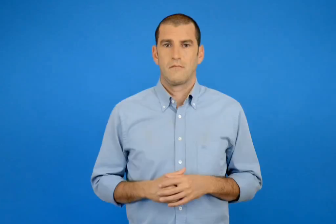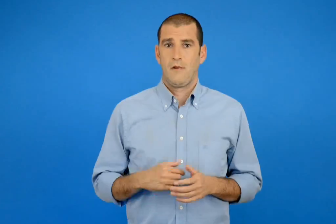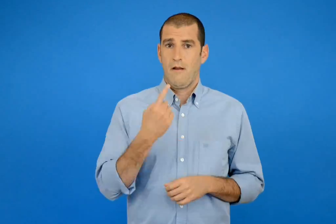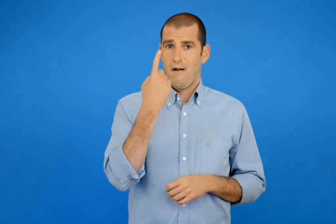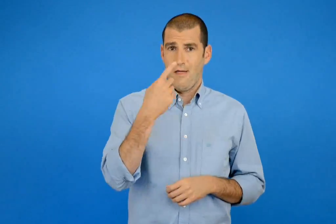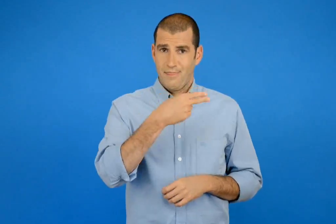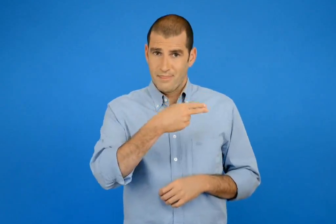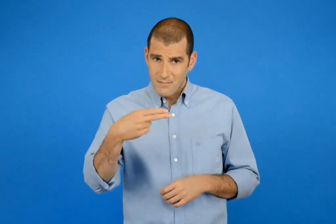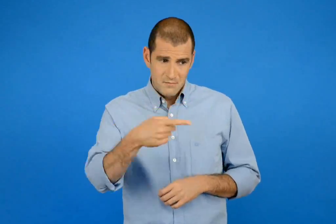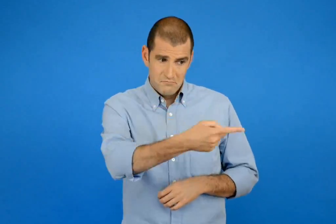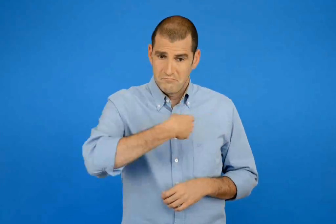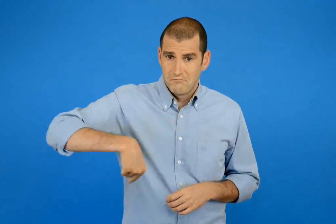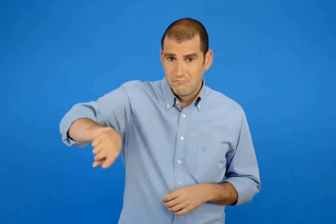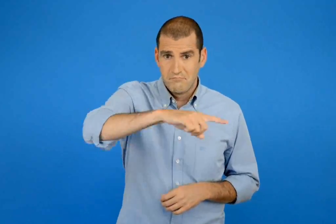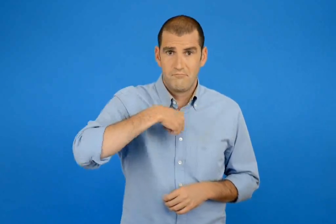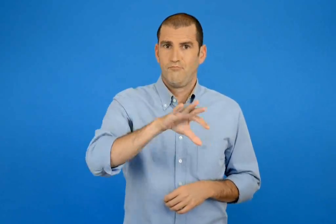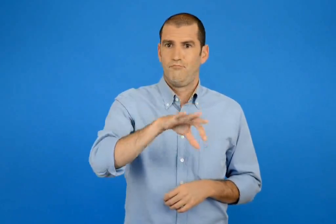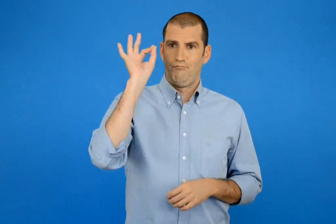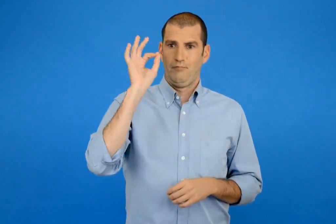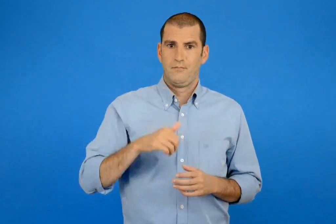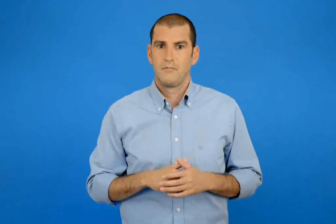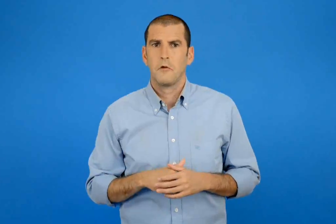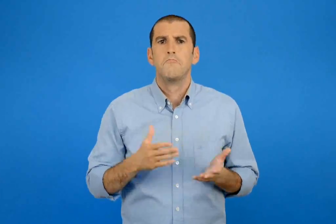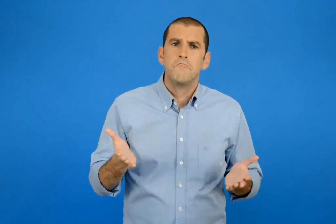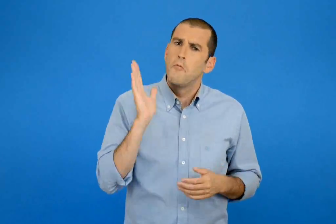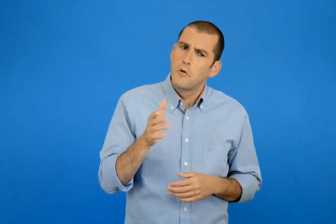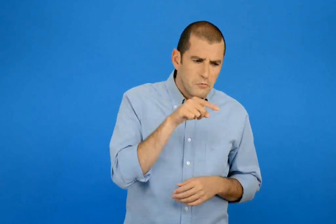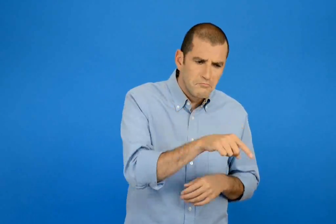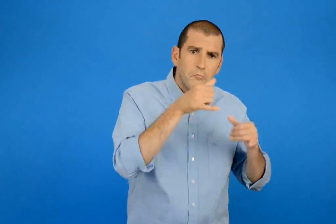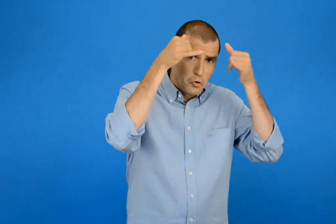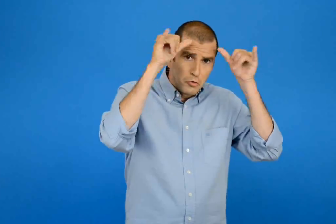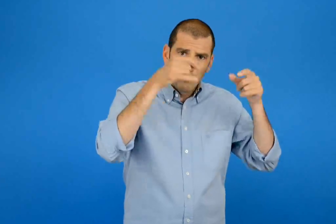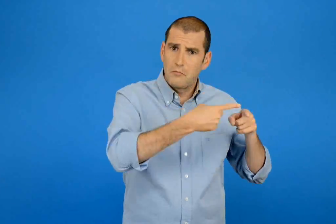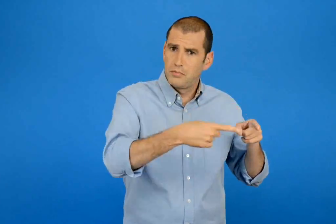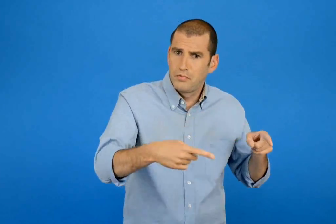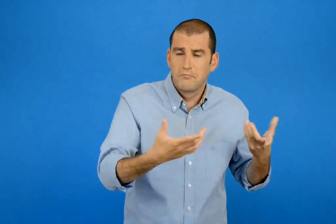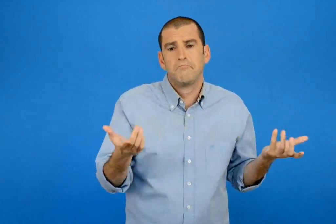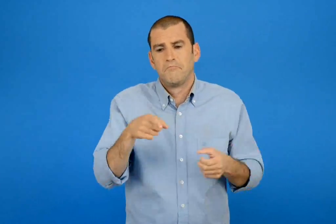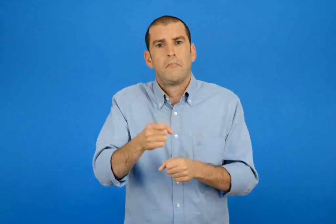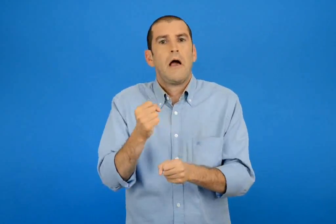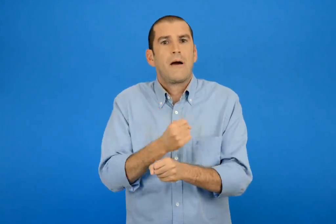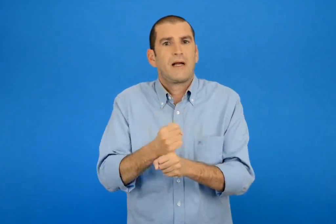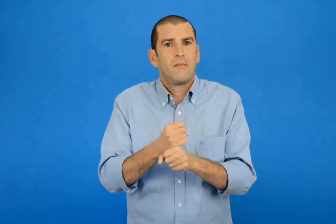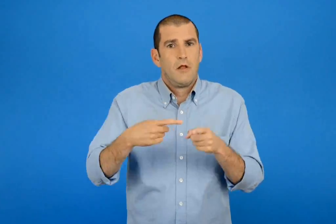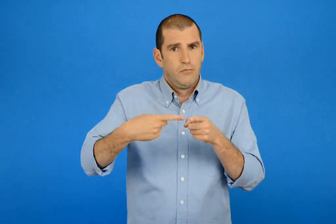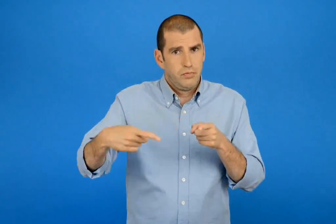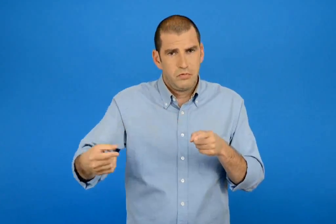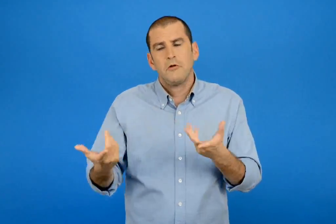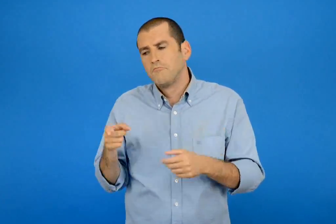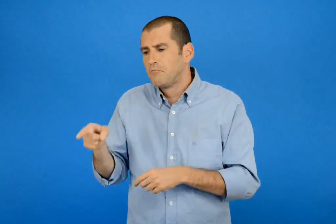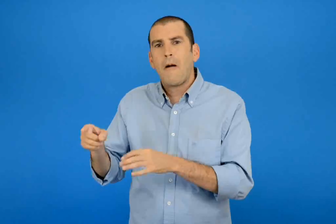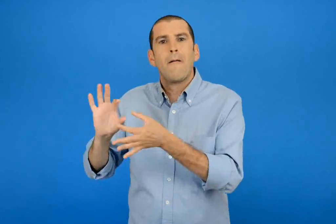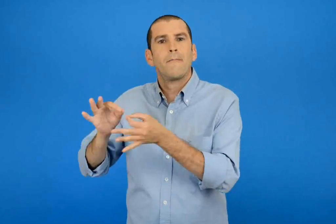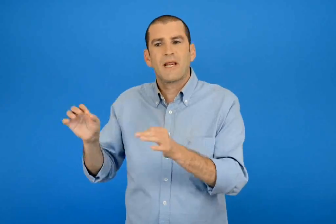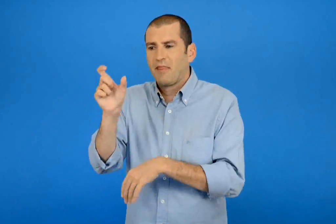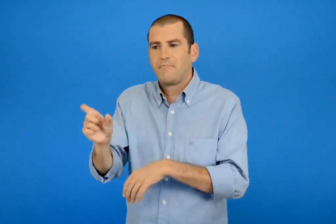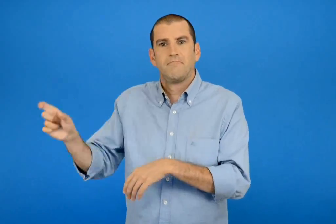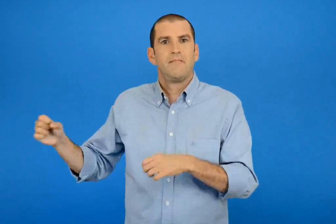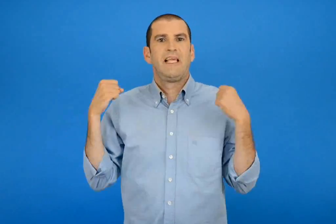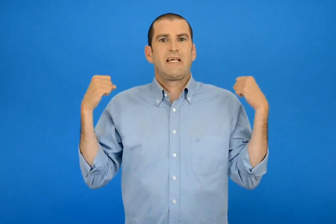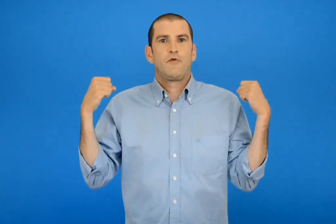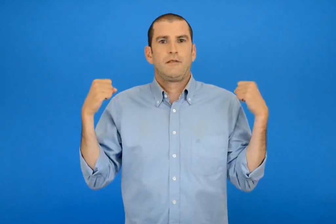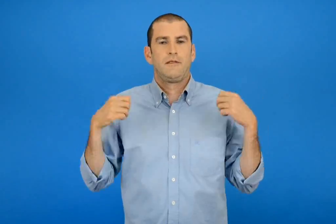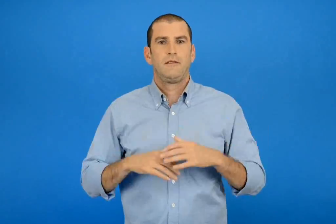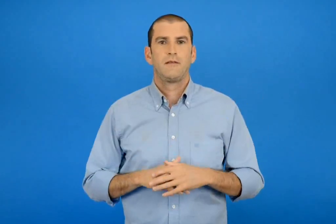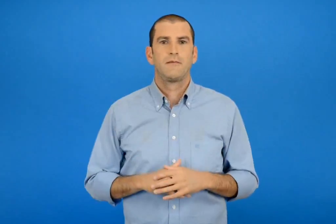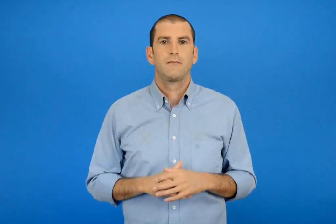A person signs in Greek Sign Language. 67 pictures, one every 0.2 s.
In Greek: διαλέγουμε ένα θέμα μπορεί να είναι τα ζώα τα επαγγέλματα η οι ήρωες των παραμυθιών
